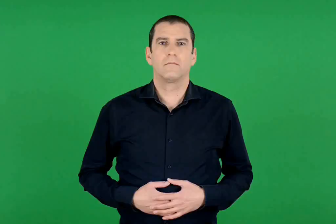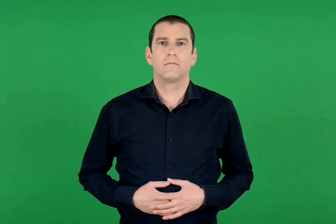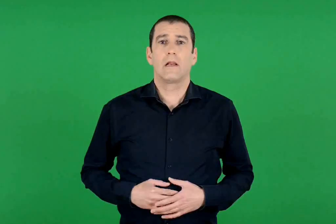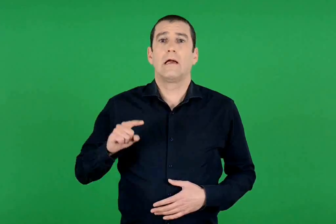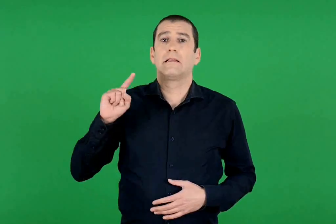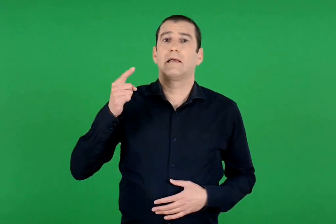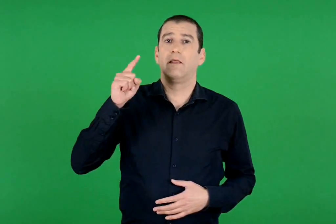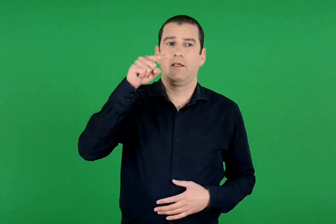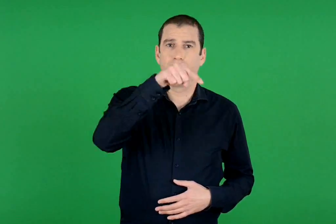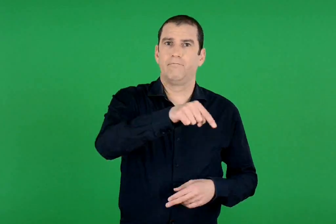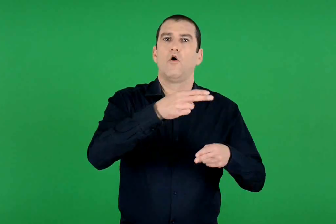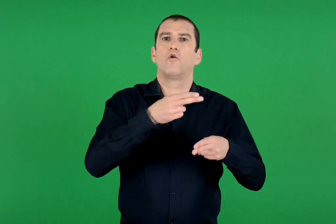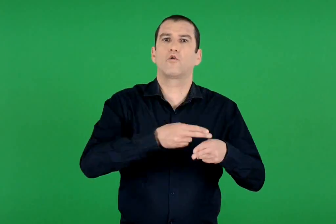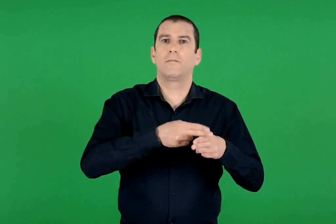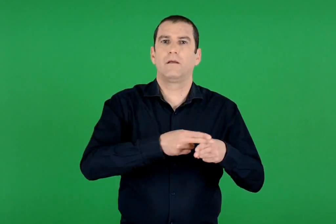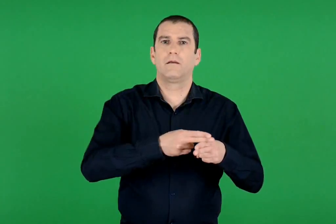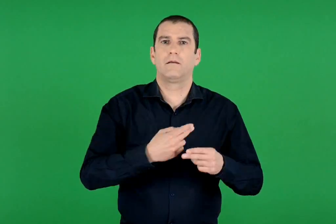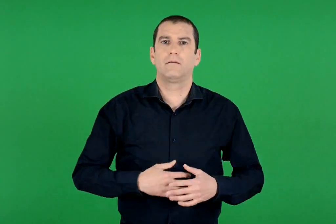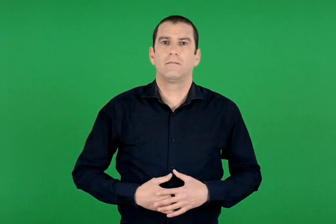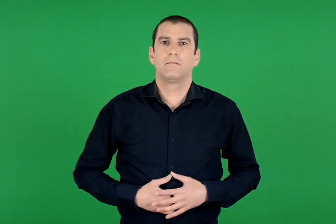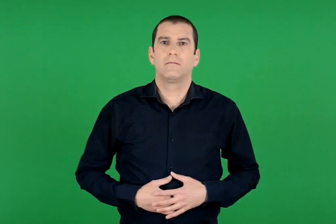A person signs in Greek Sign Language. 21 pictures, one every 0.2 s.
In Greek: ταξίδι στη ρώμη
